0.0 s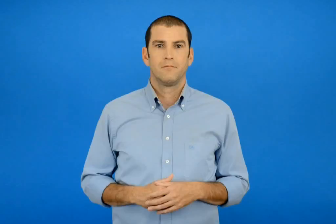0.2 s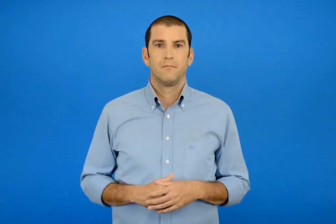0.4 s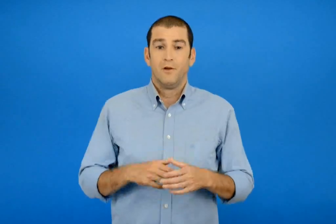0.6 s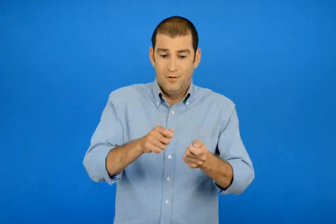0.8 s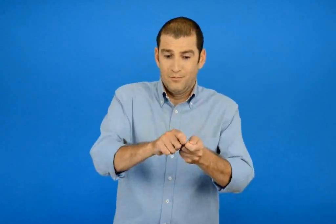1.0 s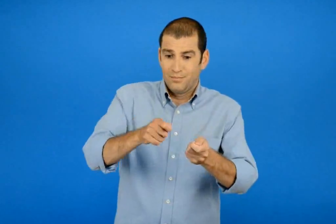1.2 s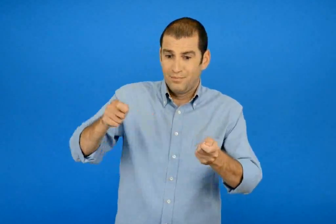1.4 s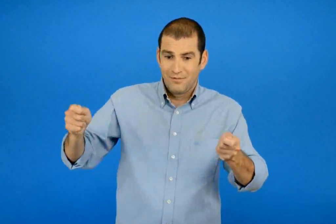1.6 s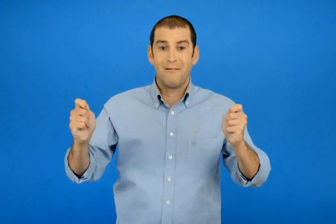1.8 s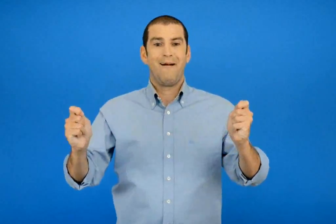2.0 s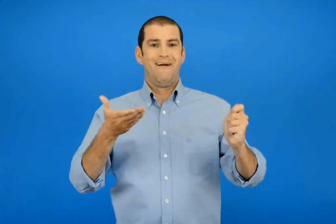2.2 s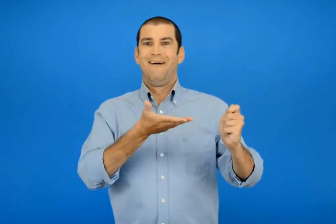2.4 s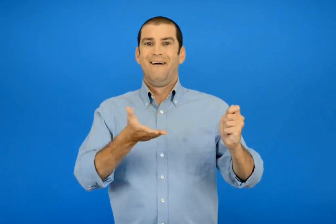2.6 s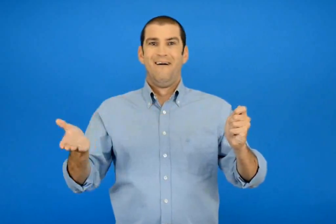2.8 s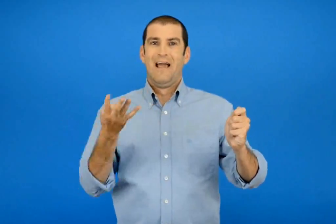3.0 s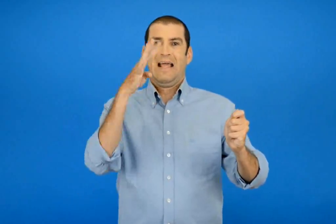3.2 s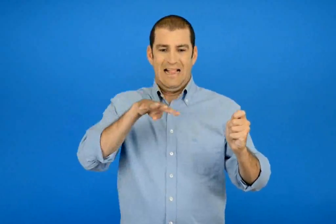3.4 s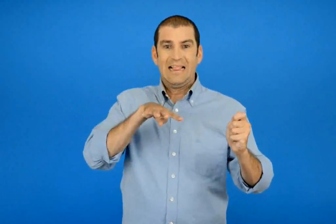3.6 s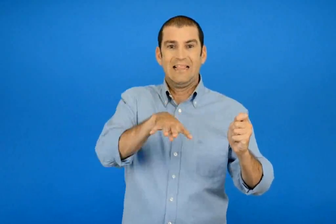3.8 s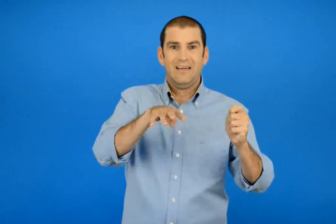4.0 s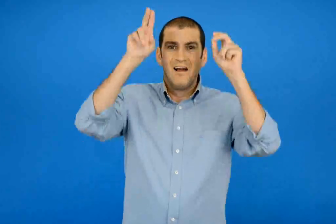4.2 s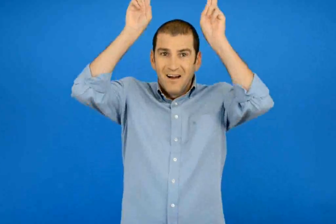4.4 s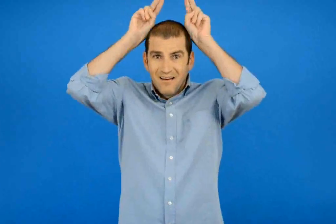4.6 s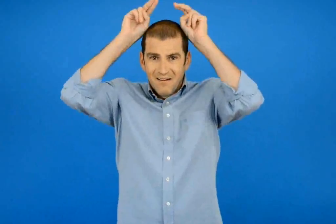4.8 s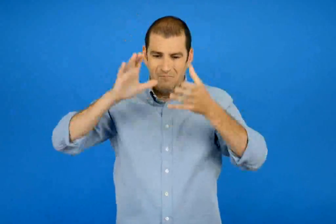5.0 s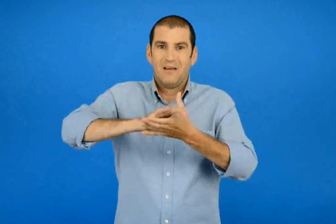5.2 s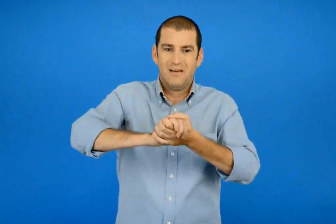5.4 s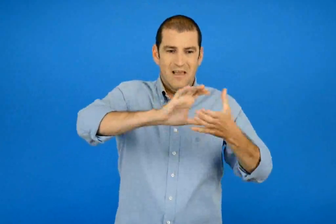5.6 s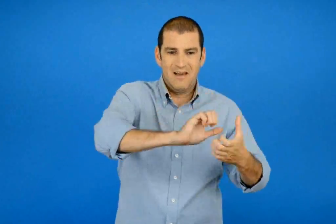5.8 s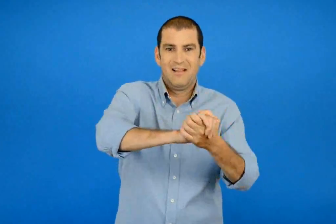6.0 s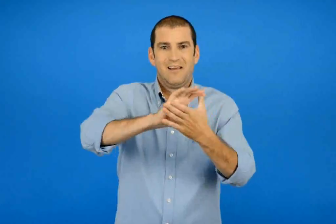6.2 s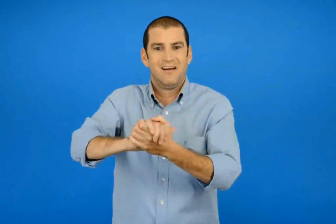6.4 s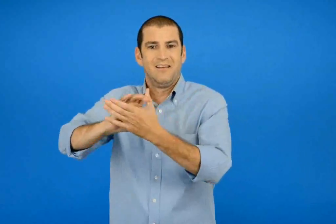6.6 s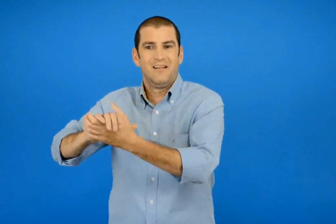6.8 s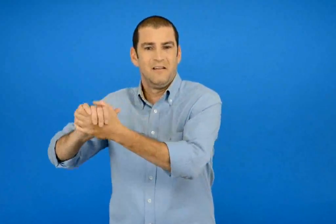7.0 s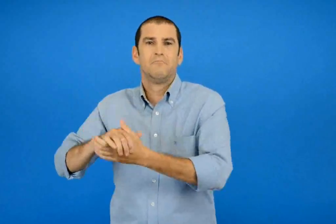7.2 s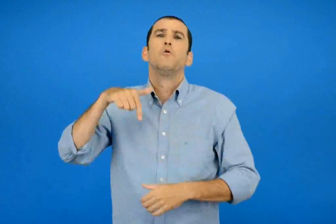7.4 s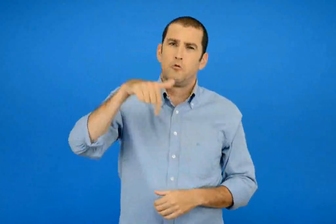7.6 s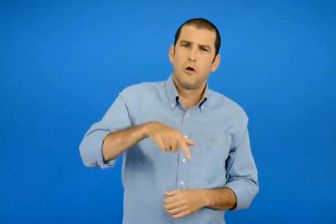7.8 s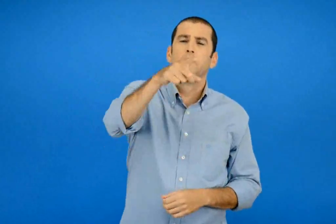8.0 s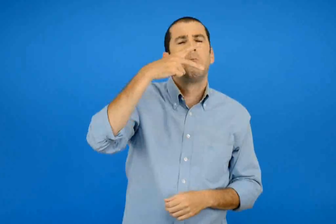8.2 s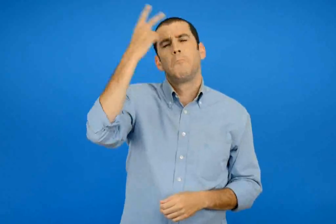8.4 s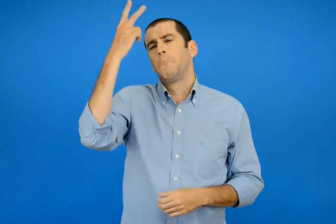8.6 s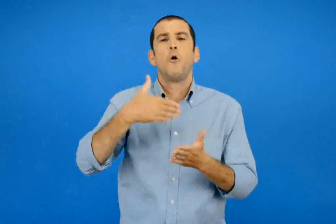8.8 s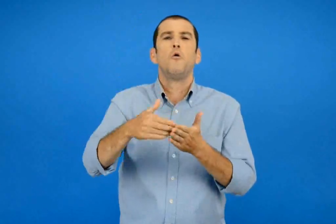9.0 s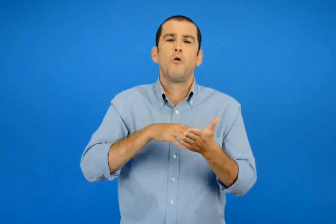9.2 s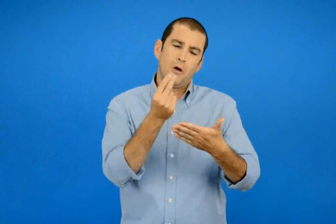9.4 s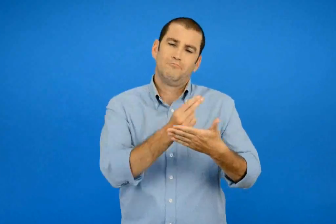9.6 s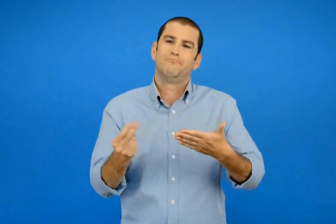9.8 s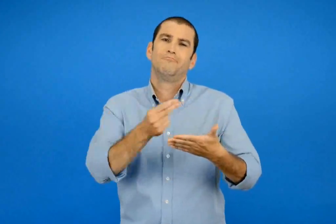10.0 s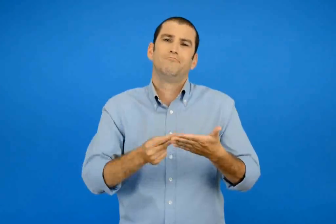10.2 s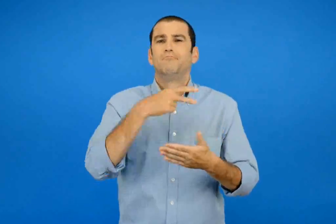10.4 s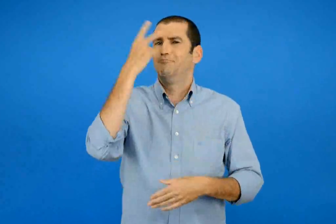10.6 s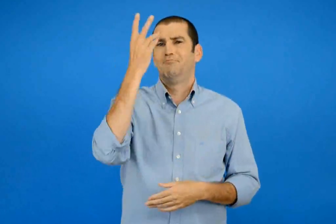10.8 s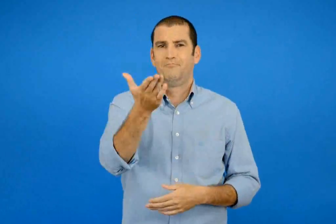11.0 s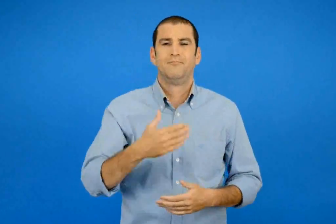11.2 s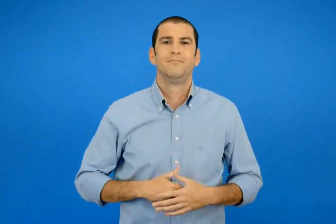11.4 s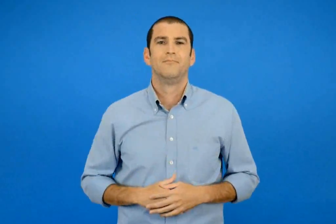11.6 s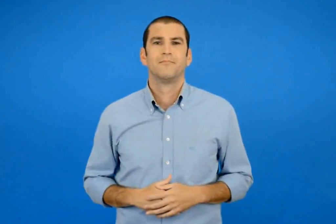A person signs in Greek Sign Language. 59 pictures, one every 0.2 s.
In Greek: ορίστε τέσσερα λαγουδάκια πιασμένα χέρι χέρι τώρα μπορείτε να τα χρωματίσετε όπως θέλετε
